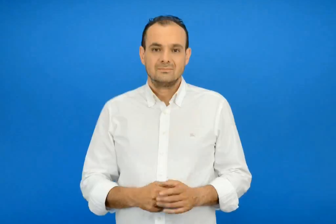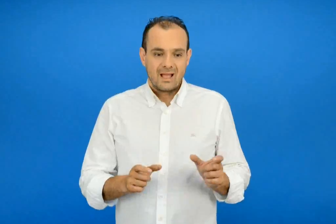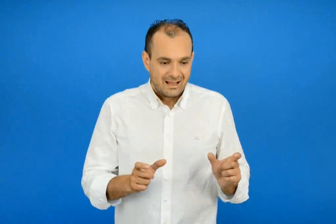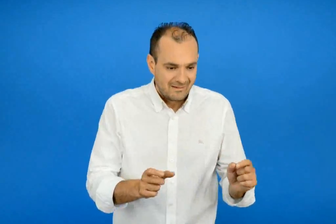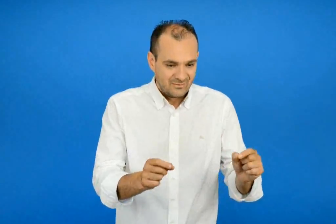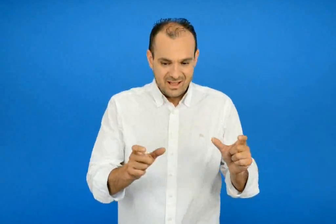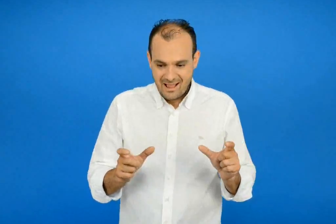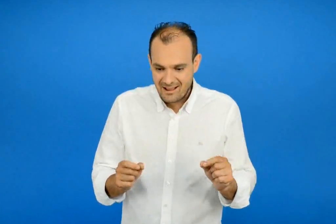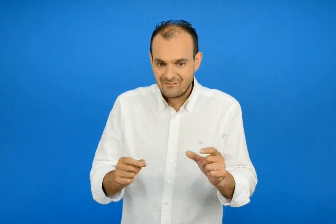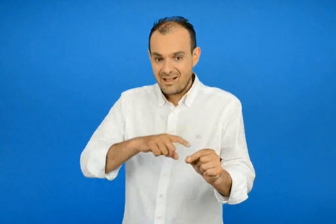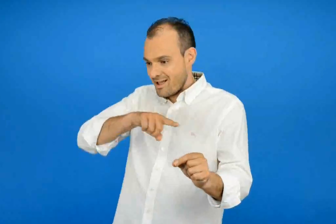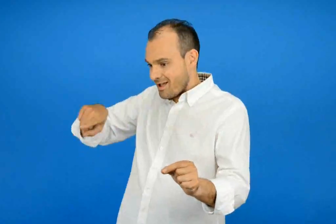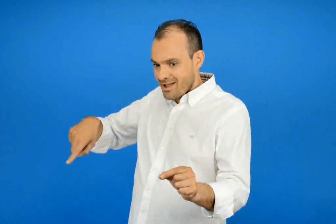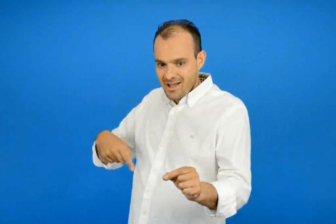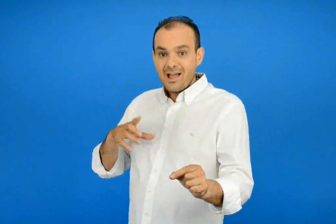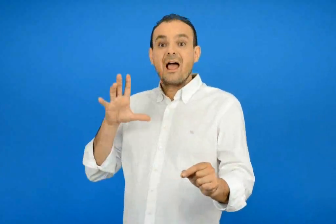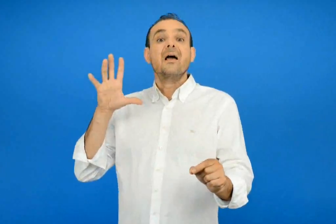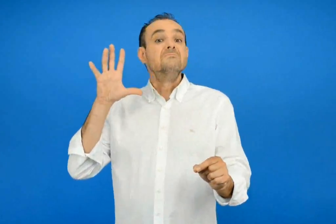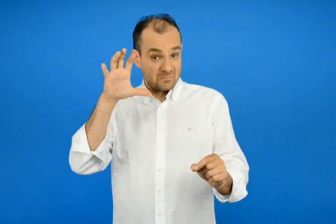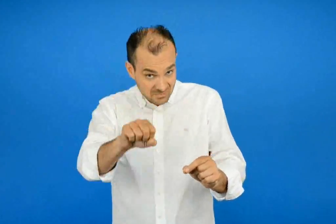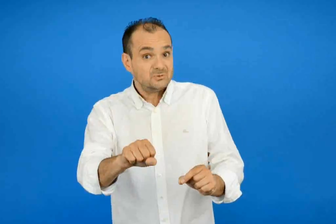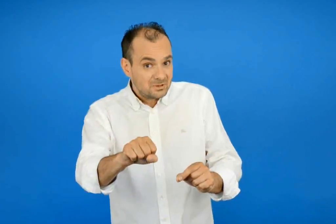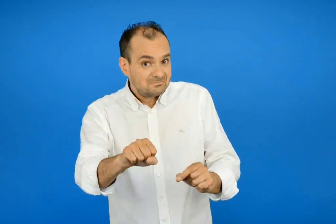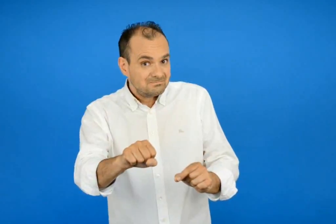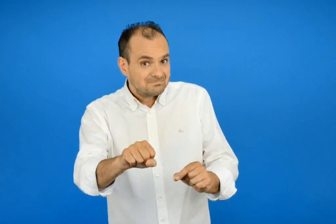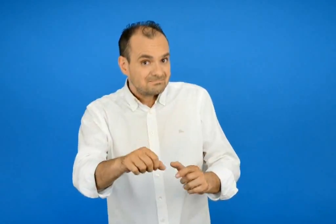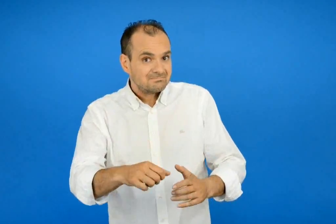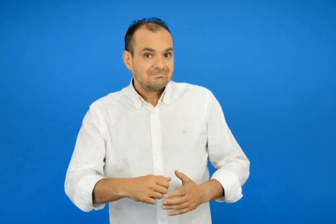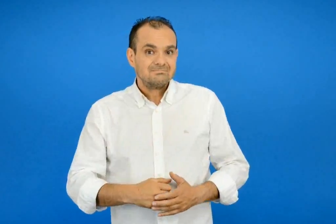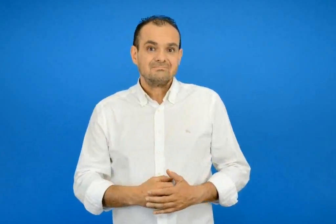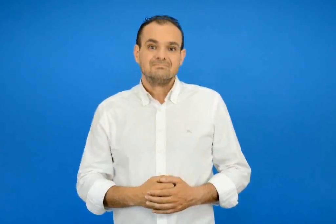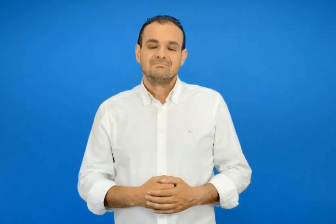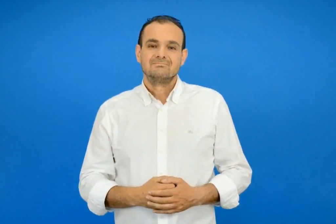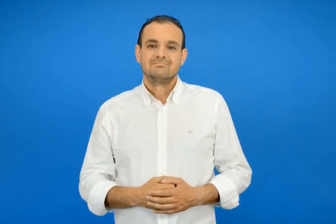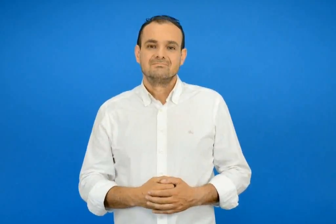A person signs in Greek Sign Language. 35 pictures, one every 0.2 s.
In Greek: θα πιάσουμε καβούρια ;
